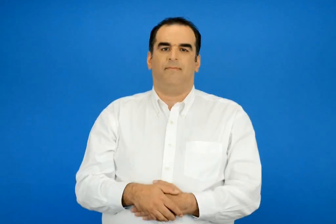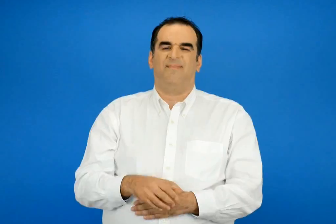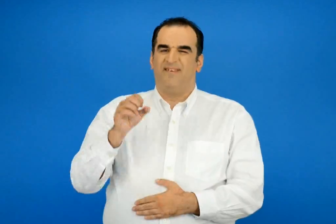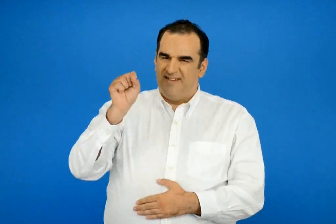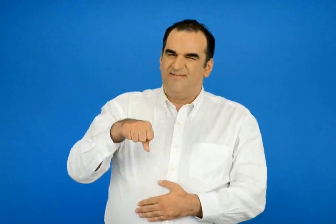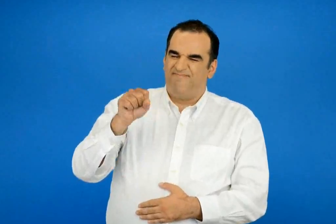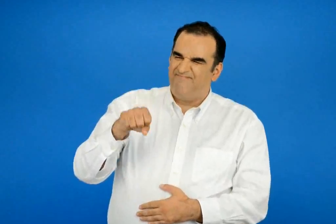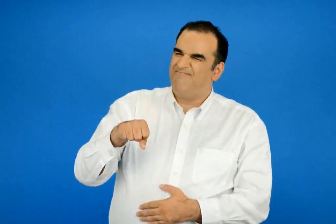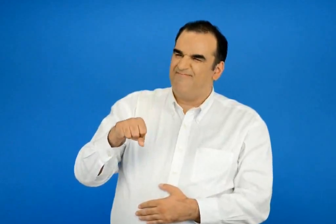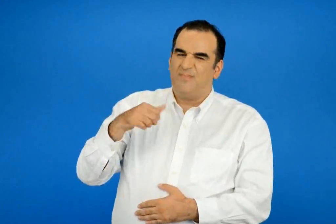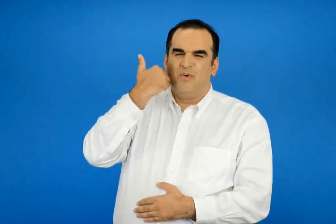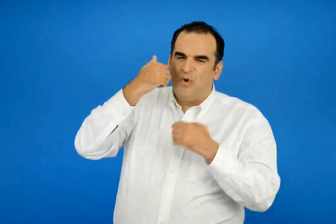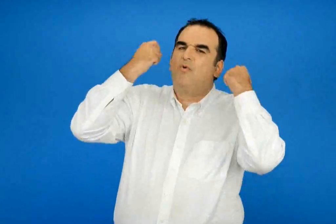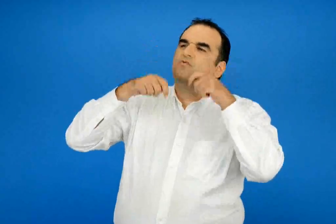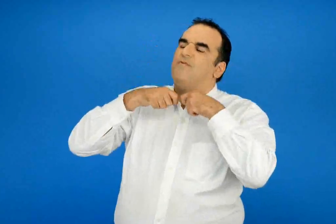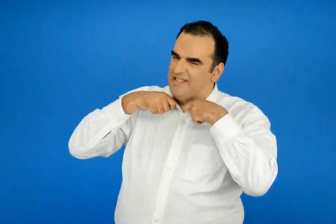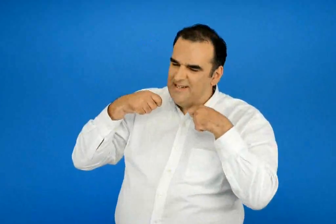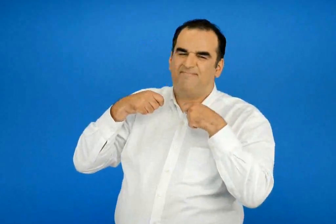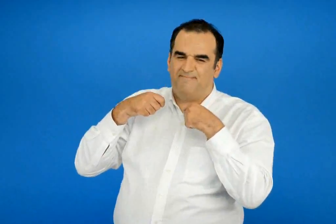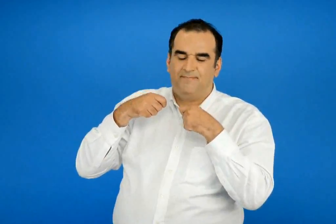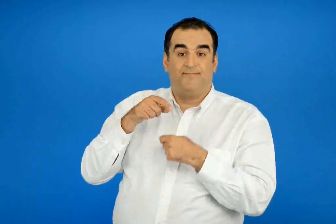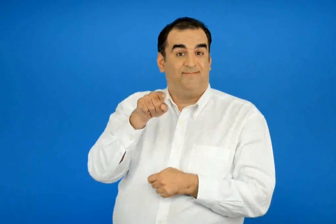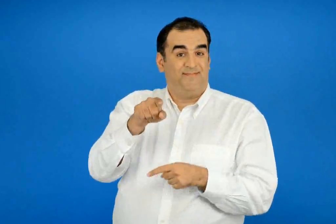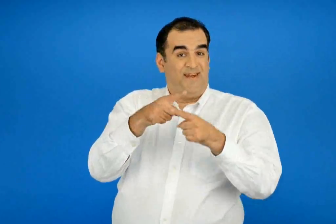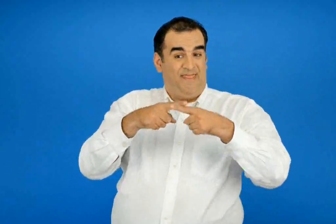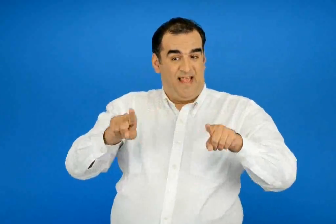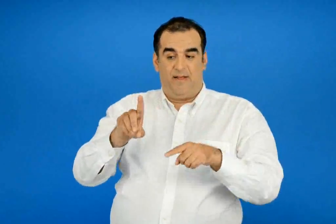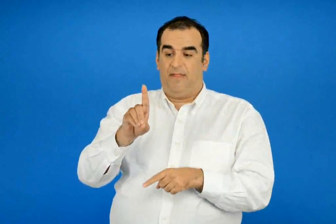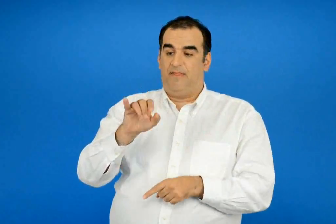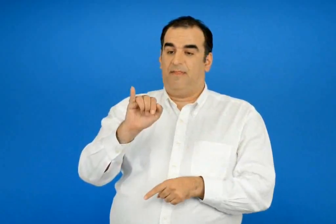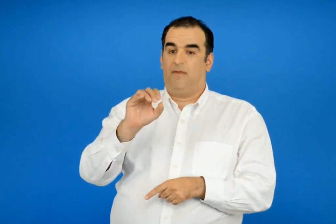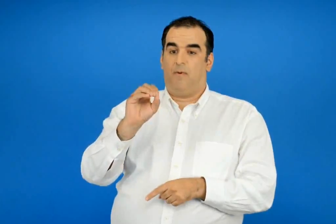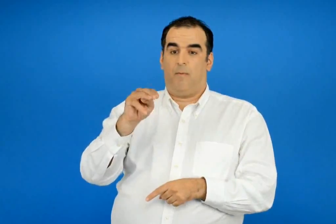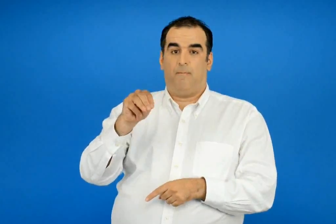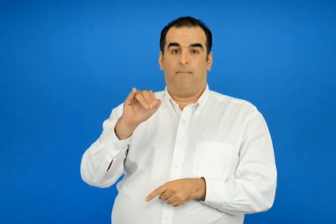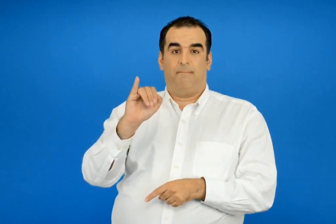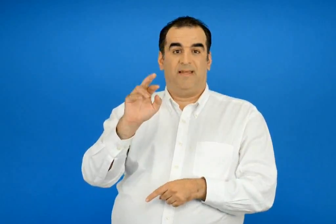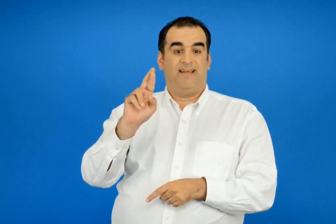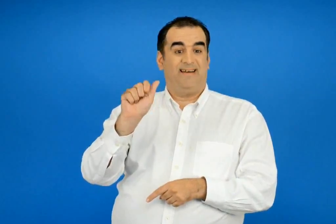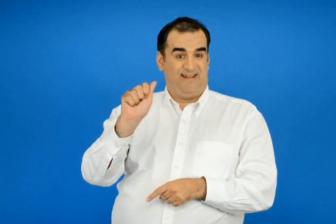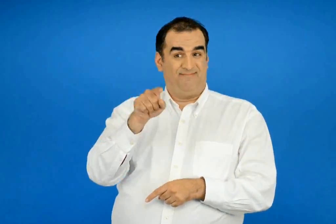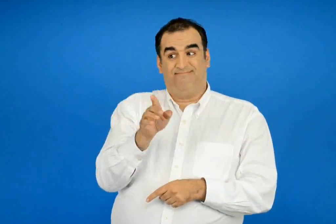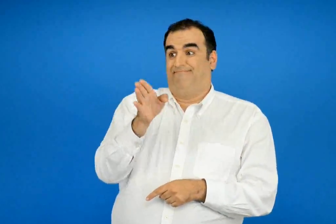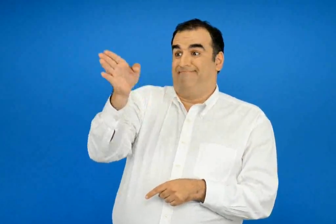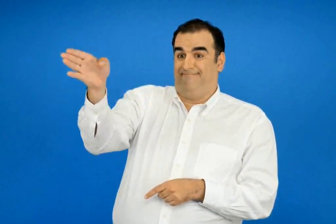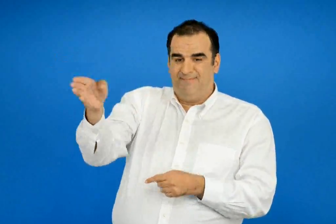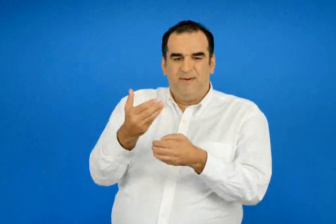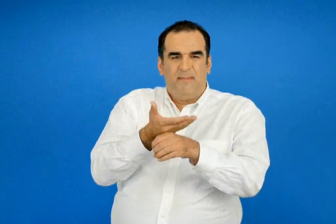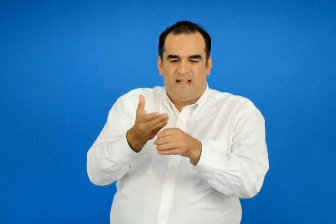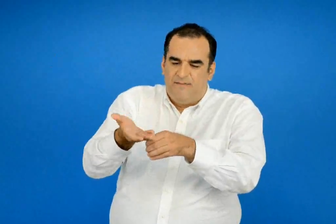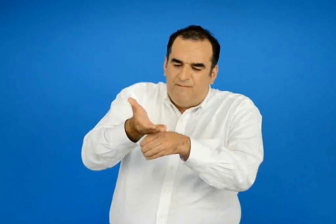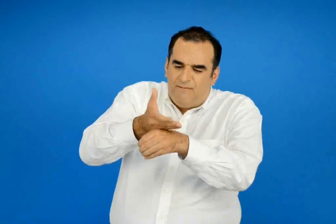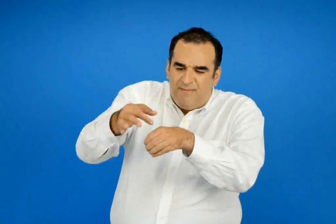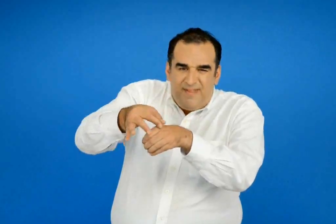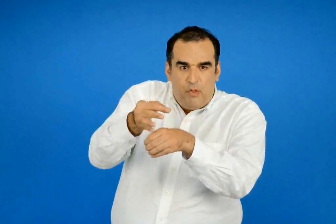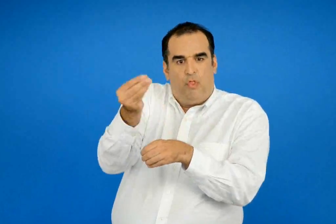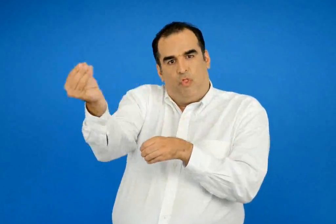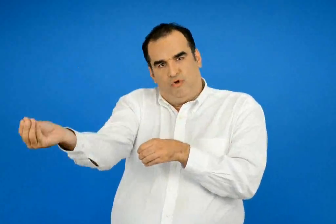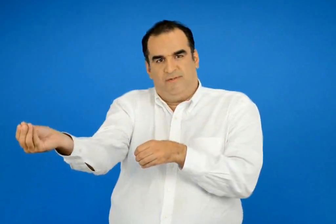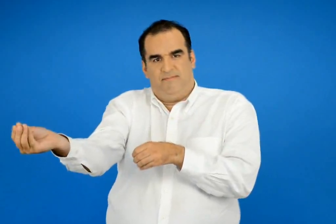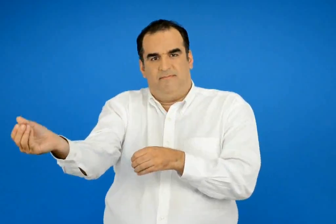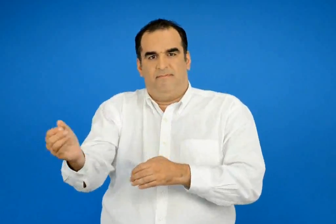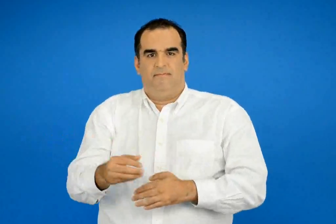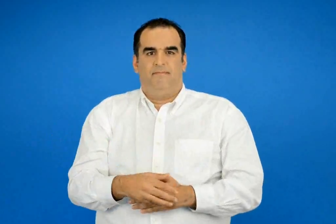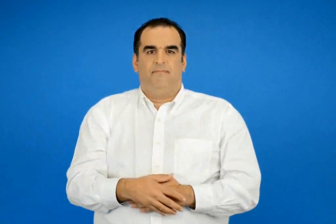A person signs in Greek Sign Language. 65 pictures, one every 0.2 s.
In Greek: α ναι κοκκινοσκουφίτσα πήγαινε στη θεία διομιρα και δώσε της αυτή τη φλούδα πατάτα
